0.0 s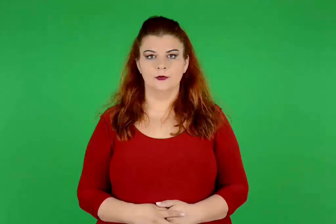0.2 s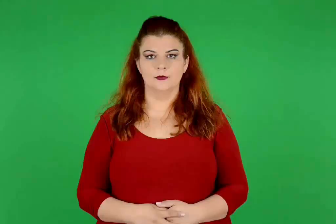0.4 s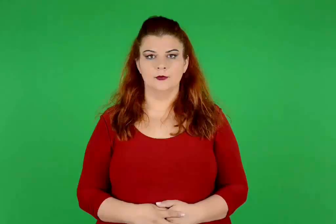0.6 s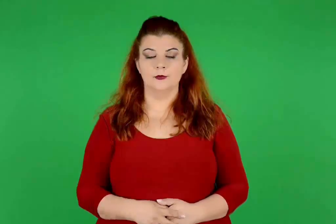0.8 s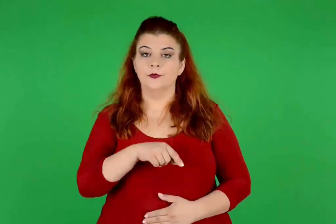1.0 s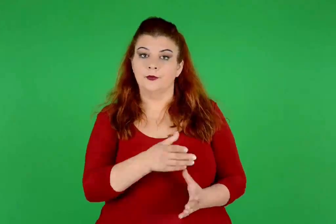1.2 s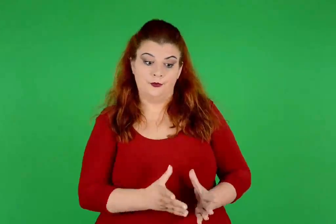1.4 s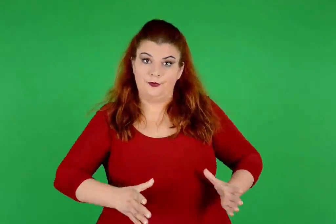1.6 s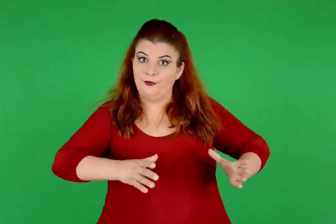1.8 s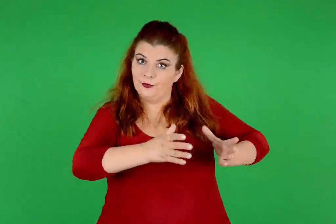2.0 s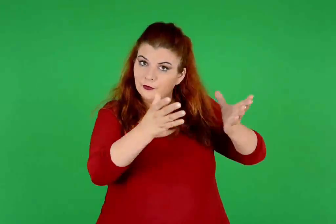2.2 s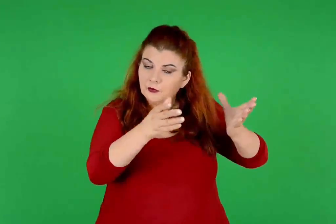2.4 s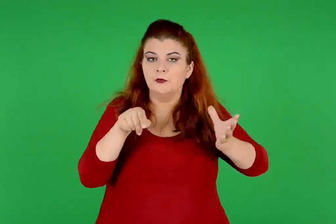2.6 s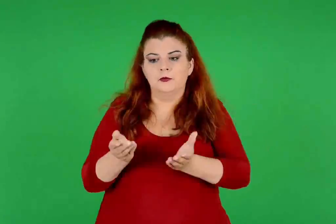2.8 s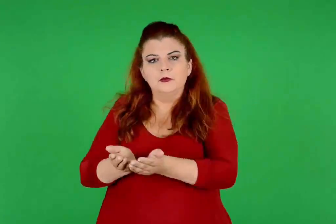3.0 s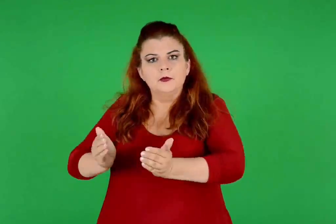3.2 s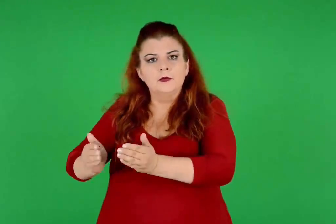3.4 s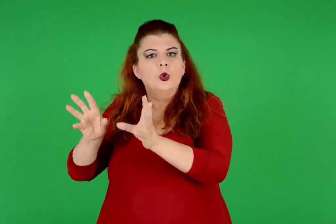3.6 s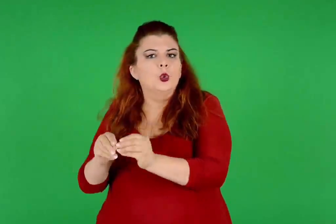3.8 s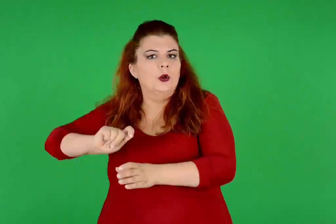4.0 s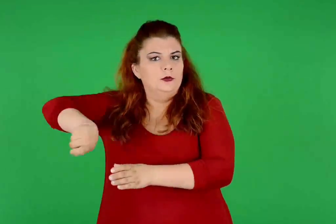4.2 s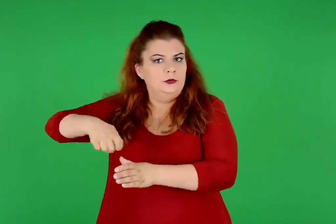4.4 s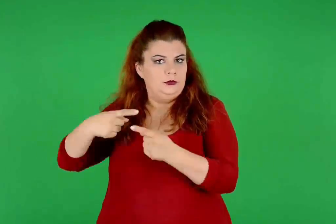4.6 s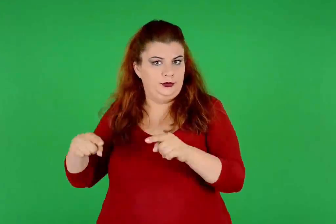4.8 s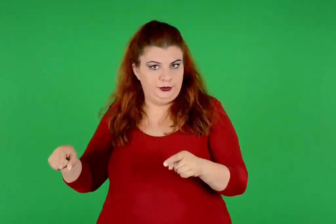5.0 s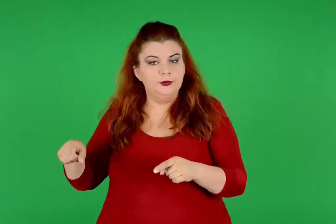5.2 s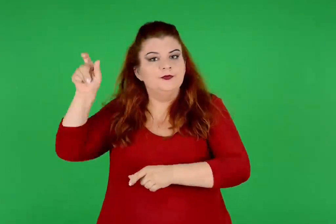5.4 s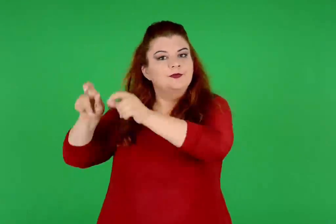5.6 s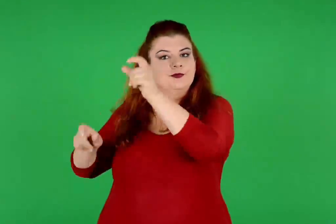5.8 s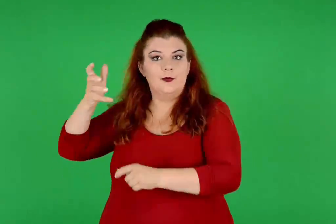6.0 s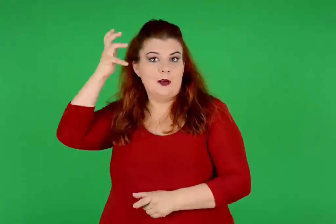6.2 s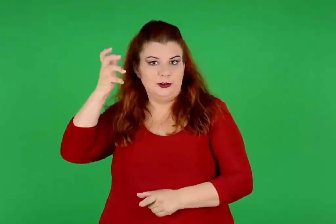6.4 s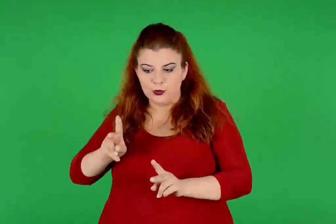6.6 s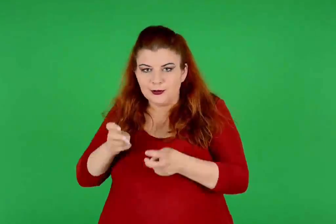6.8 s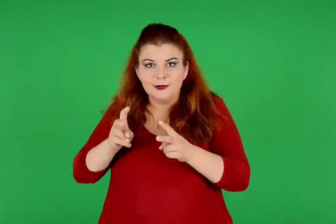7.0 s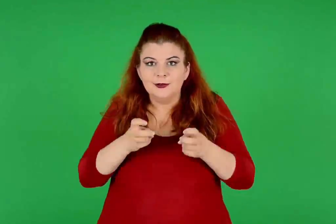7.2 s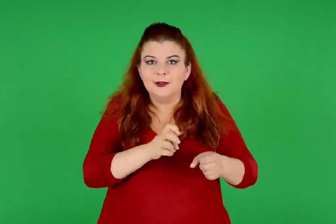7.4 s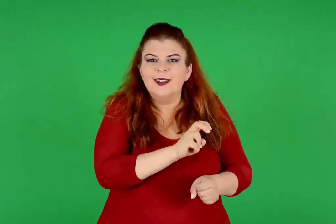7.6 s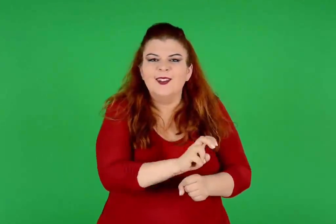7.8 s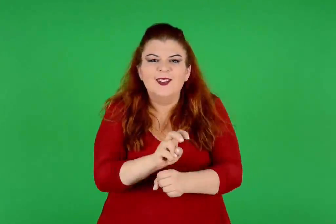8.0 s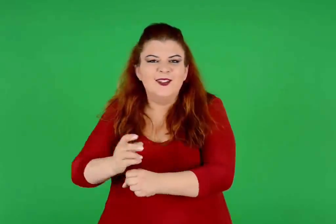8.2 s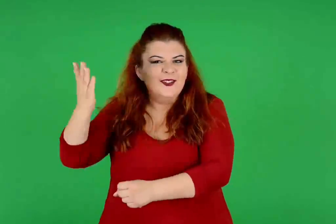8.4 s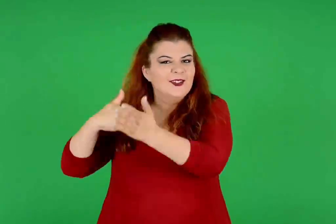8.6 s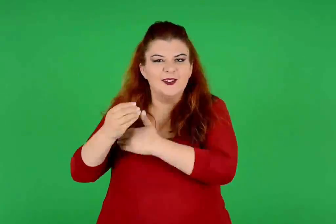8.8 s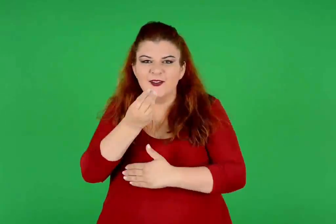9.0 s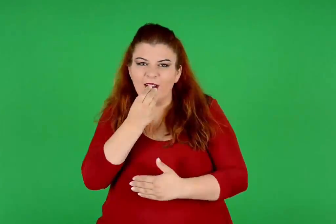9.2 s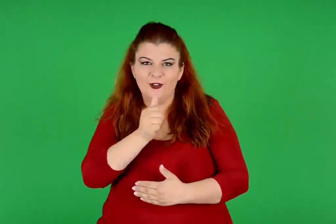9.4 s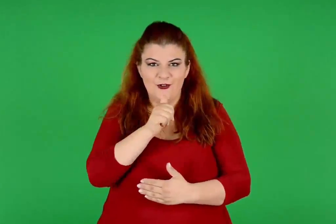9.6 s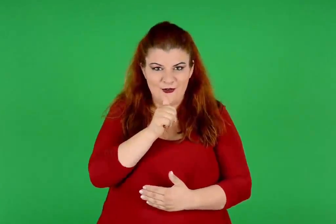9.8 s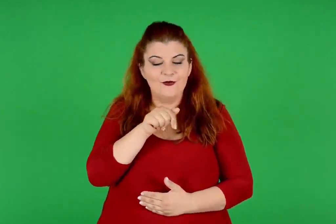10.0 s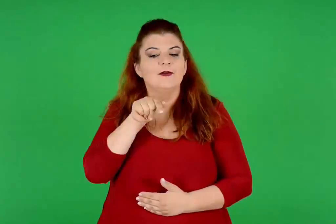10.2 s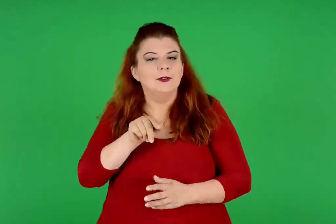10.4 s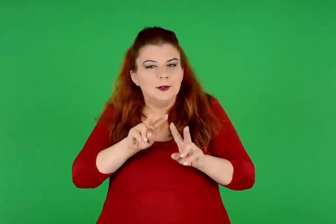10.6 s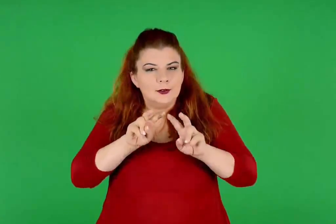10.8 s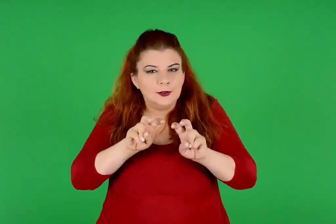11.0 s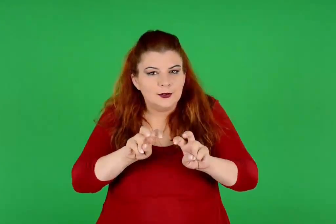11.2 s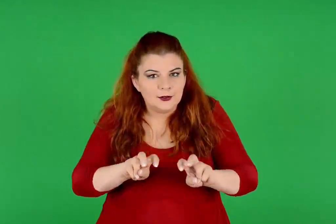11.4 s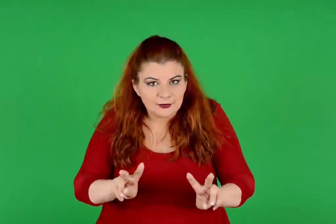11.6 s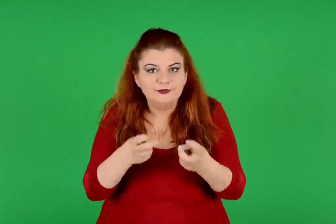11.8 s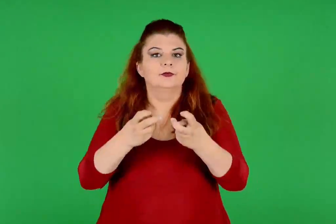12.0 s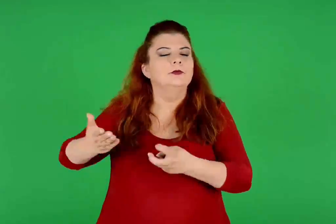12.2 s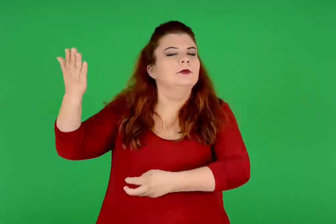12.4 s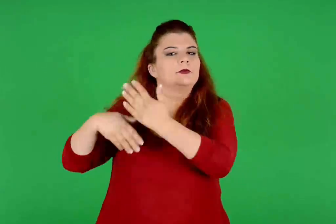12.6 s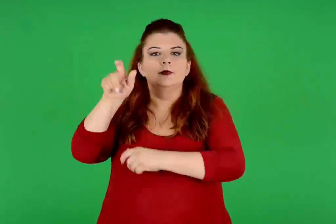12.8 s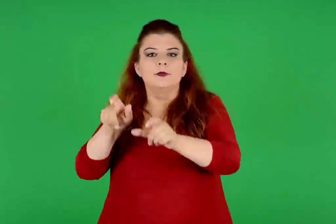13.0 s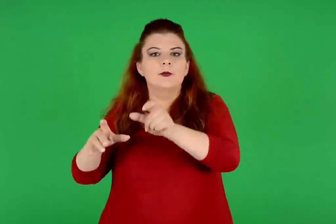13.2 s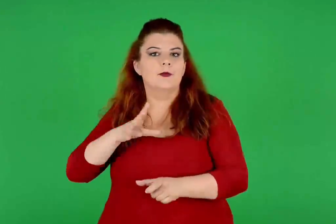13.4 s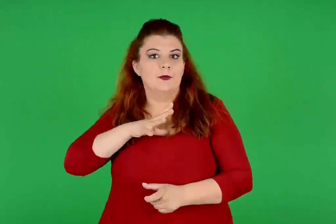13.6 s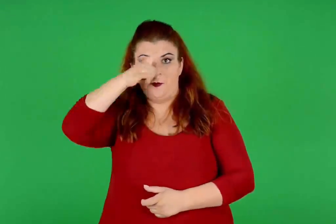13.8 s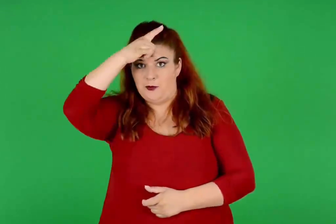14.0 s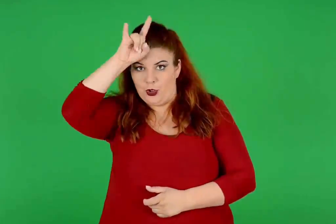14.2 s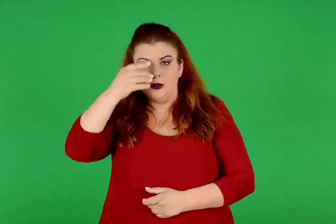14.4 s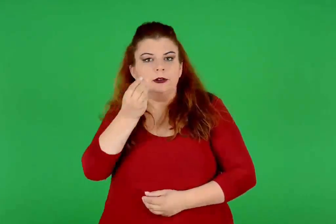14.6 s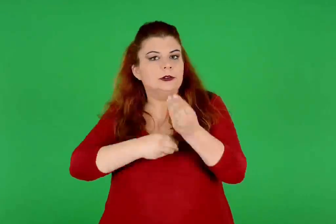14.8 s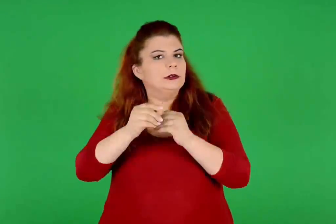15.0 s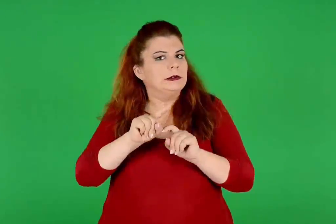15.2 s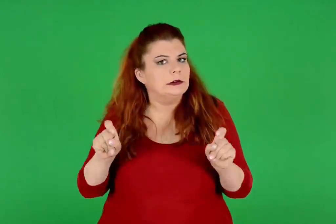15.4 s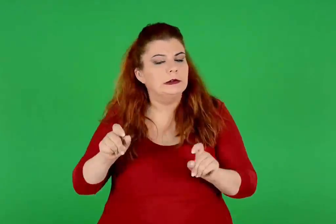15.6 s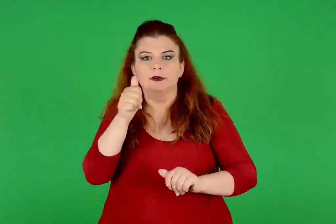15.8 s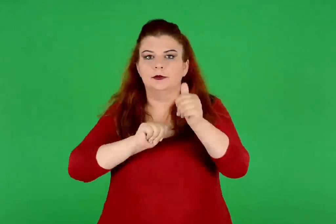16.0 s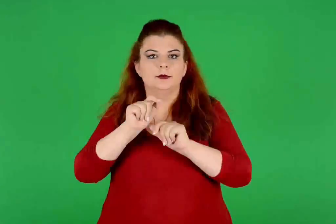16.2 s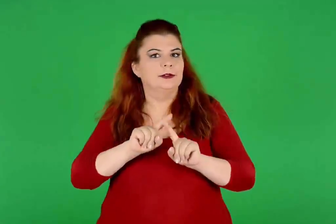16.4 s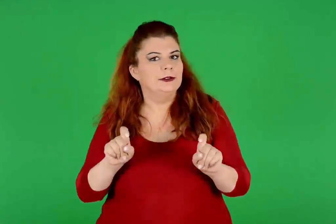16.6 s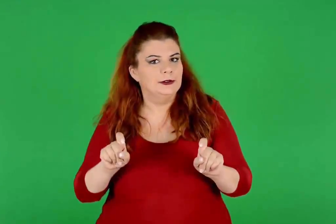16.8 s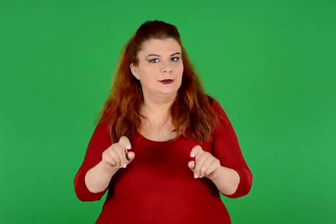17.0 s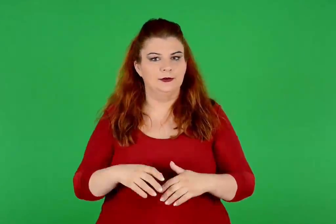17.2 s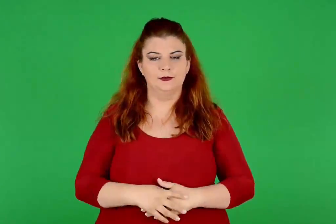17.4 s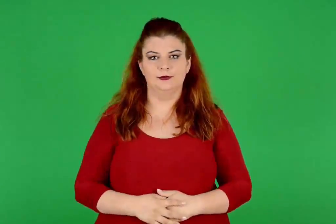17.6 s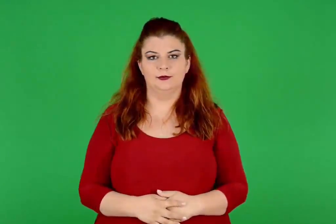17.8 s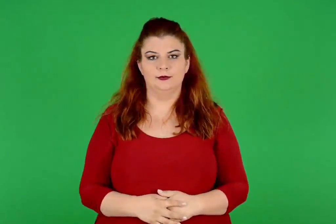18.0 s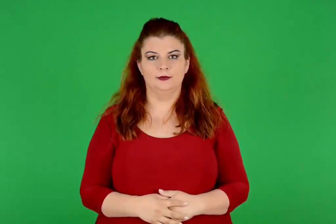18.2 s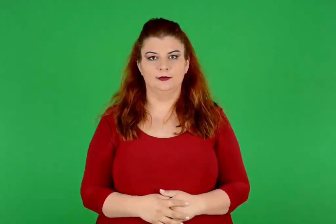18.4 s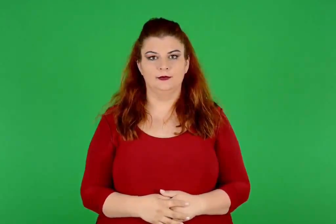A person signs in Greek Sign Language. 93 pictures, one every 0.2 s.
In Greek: οι επιστήμονες , αφού μελέτησαν τα υπολείμματα των τροφών που ανακάλυψαν σε αγγεία και μαγειρικά σκεύη της εποχής , βρήκαν τι έτρωγαν και τι έπιναν οι μινωίτες
